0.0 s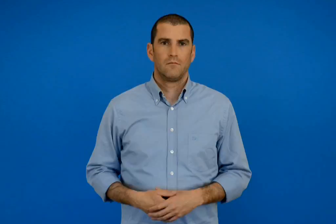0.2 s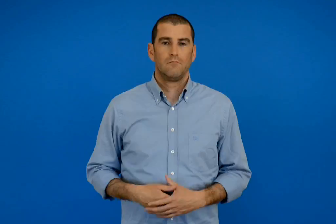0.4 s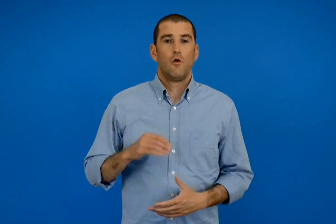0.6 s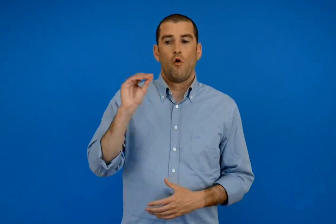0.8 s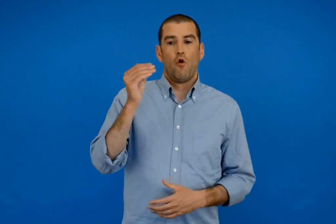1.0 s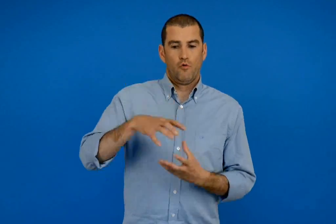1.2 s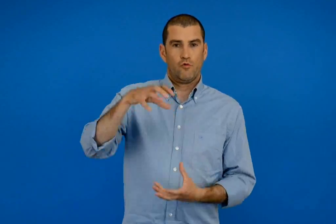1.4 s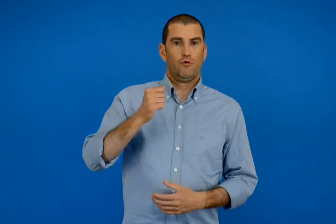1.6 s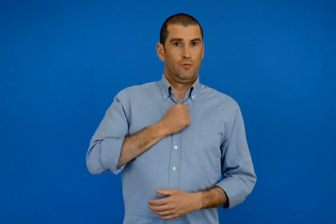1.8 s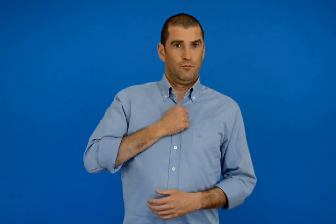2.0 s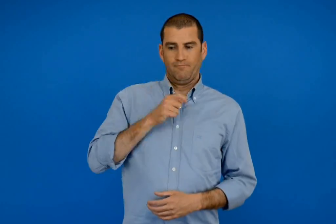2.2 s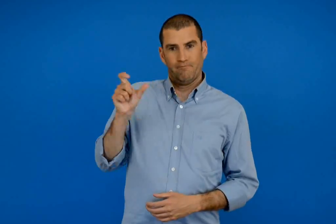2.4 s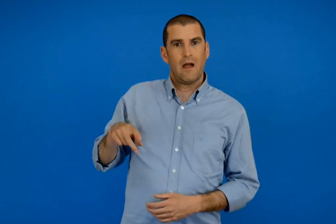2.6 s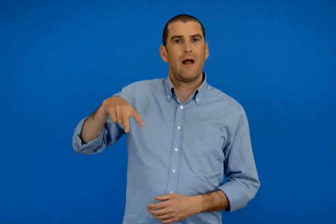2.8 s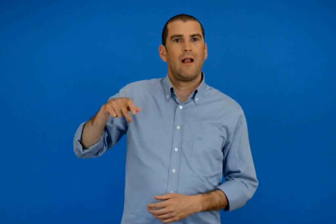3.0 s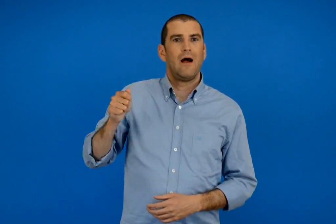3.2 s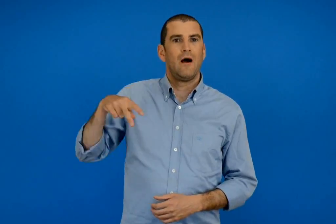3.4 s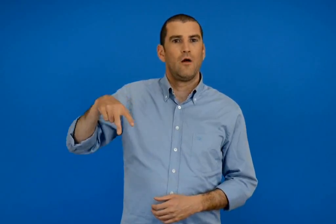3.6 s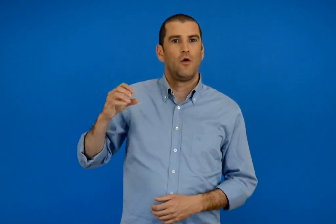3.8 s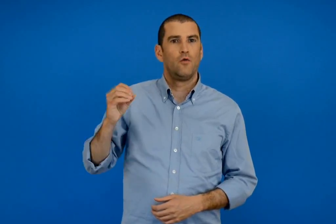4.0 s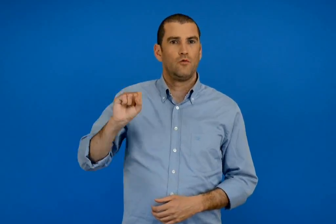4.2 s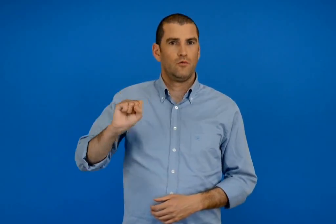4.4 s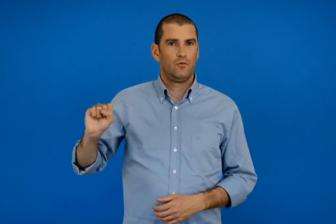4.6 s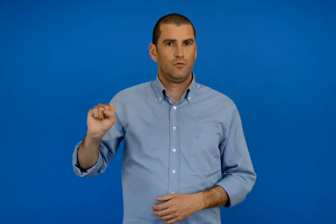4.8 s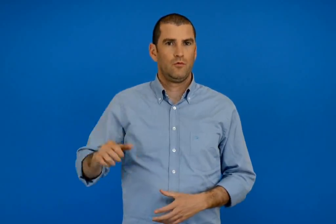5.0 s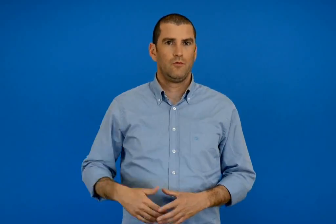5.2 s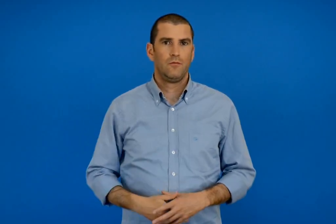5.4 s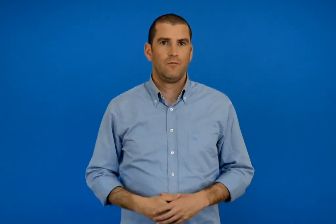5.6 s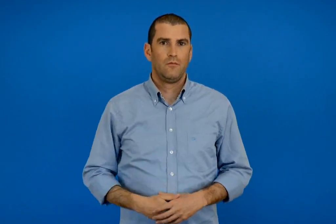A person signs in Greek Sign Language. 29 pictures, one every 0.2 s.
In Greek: ο κούκλος μου ο λάλος
